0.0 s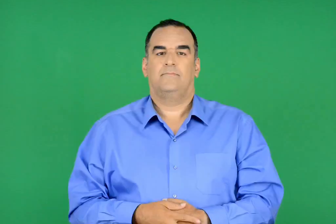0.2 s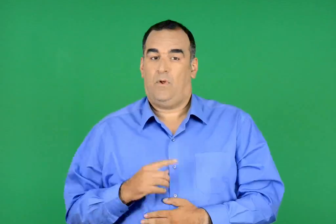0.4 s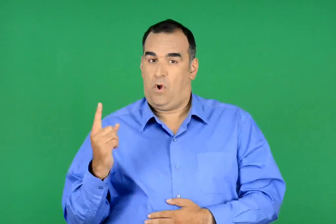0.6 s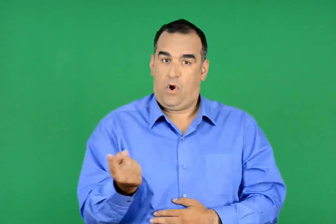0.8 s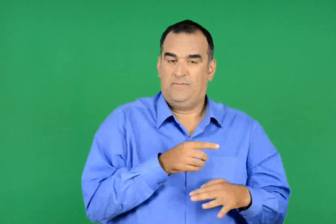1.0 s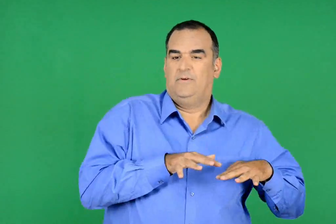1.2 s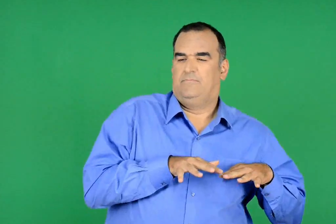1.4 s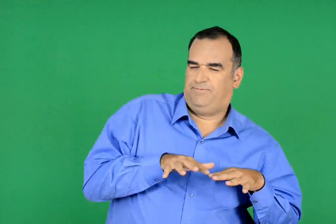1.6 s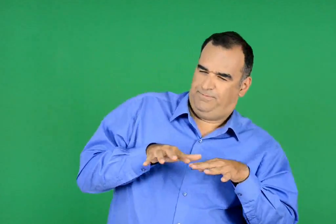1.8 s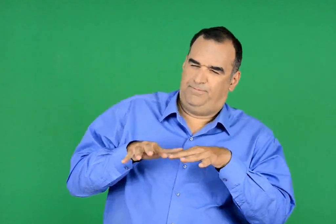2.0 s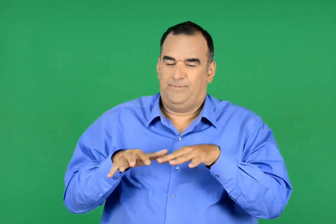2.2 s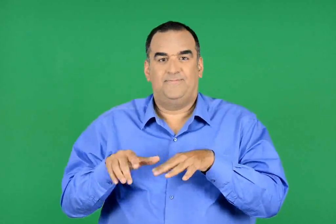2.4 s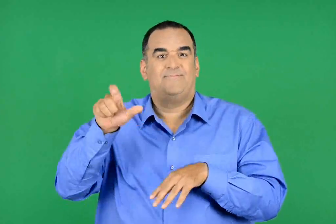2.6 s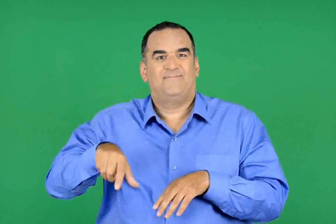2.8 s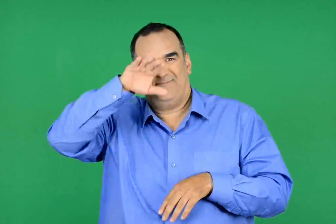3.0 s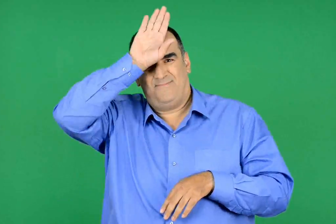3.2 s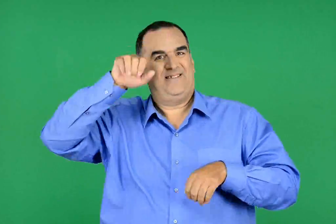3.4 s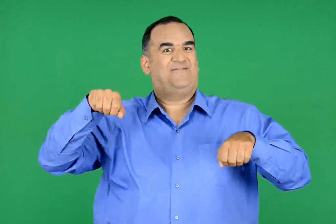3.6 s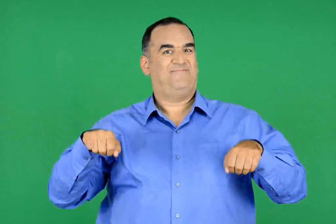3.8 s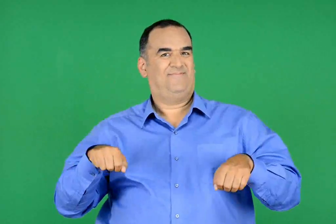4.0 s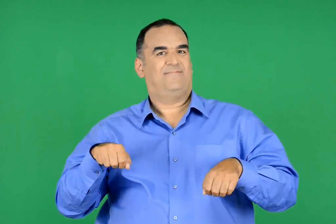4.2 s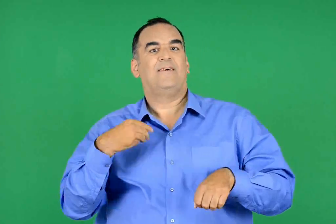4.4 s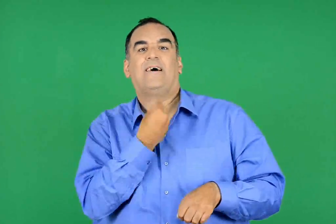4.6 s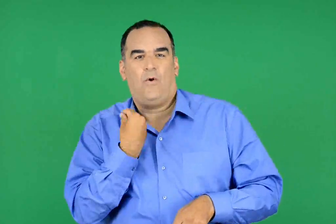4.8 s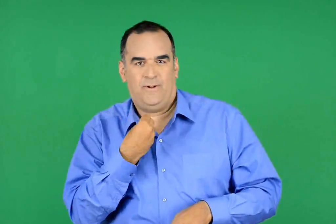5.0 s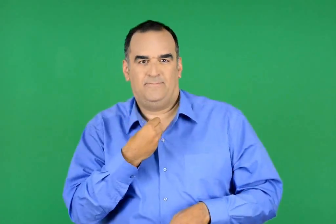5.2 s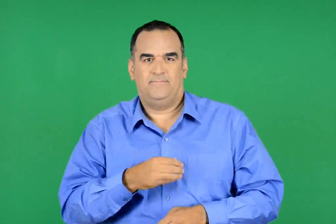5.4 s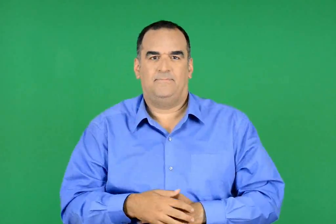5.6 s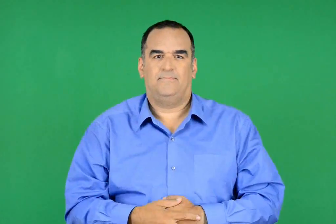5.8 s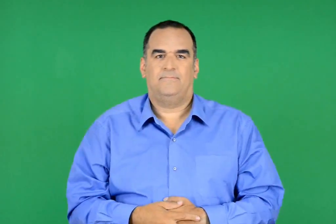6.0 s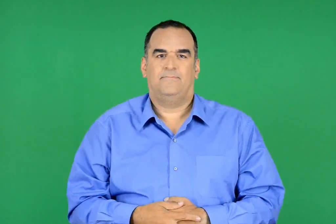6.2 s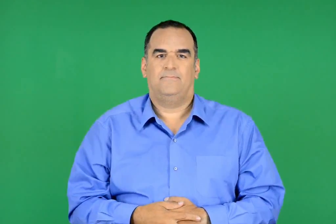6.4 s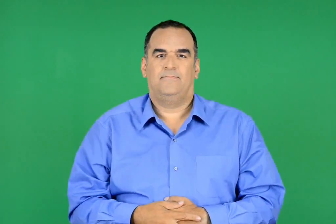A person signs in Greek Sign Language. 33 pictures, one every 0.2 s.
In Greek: πήγαν όλοι µαζί και βρήκαν τον πασά το γάλο
